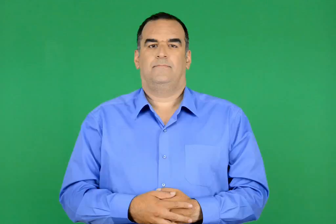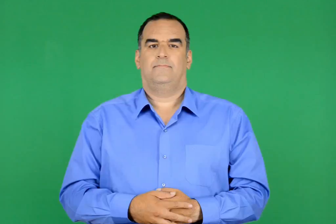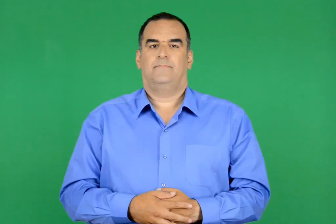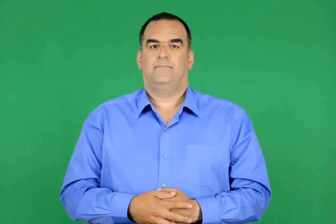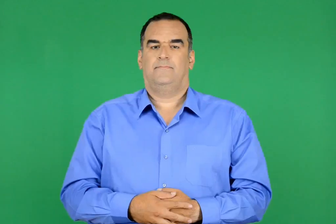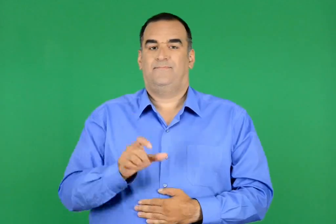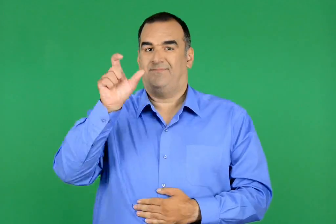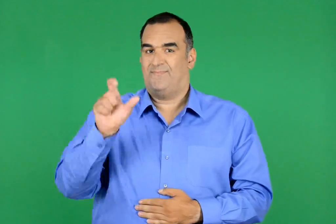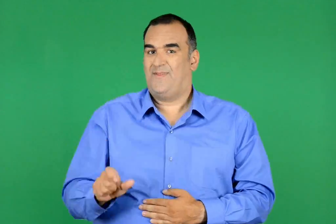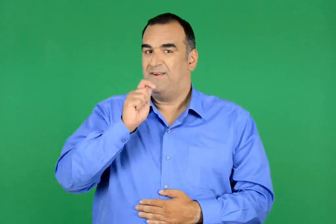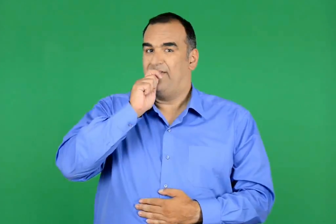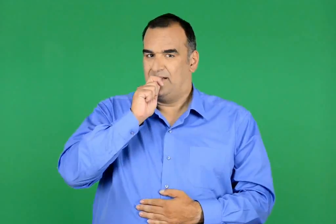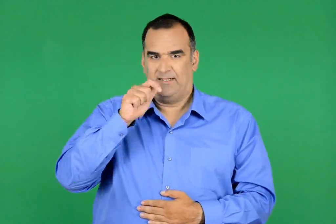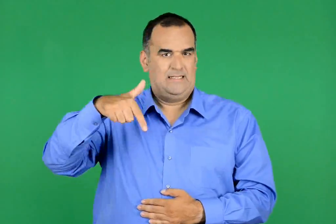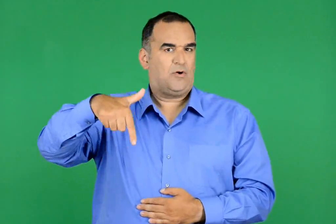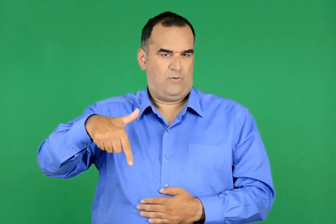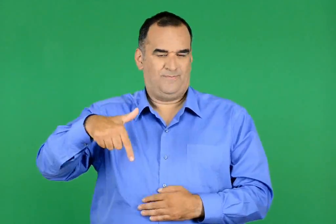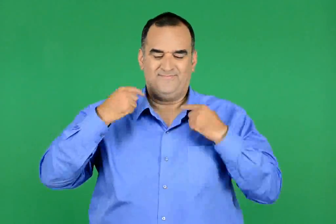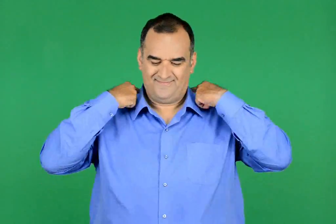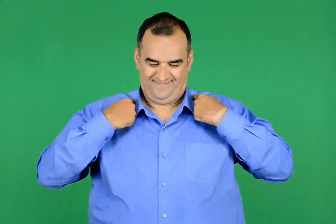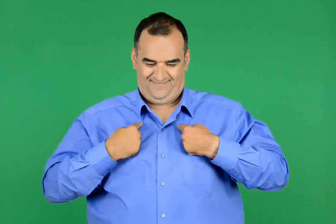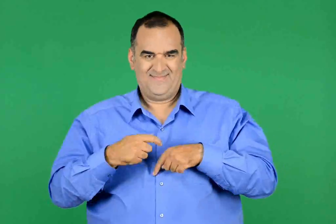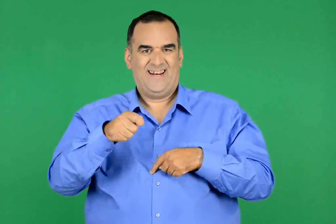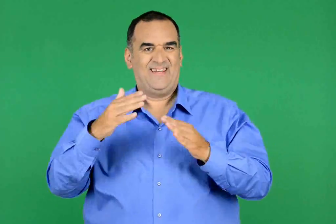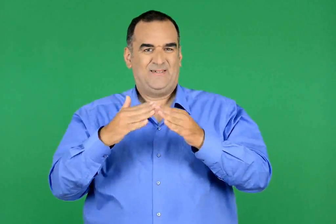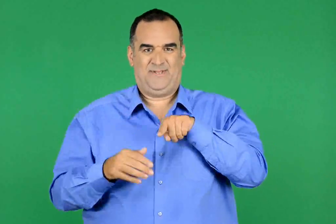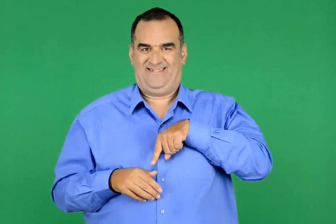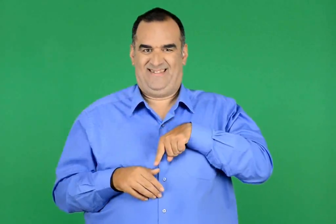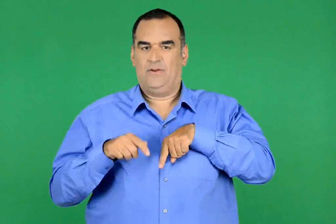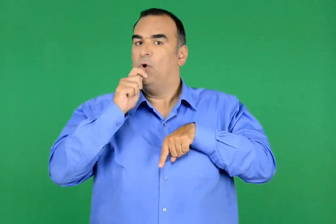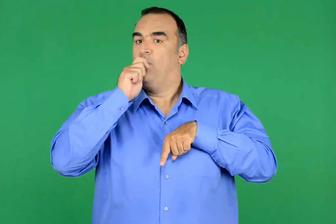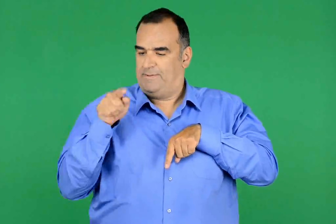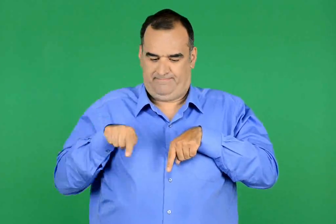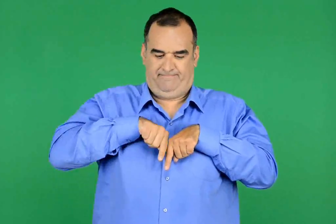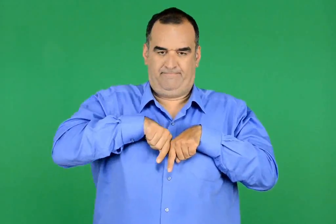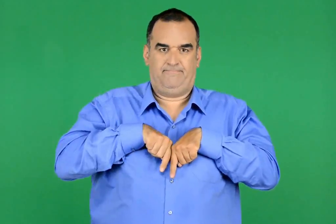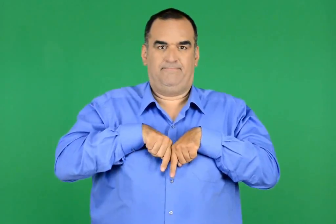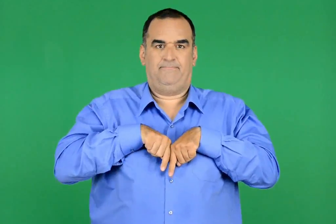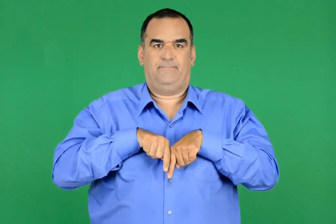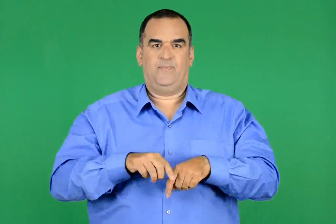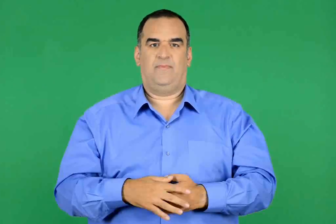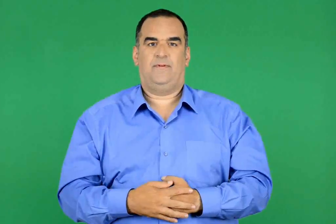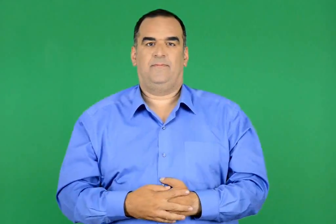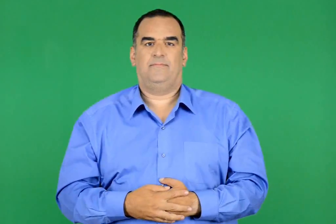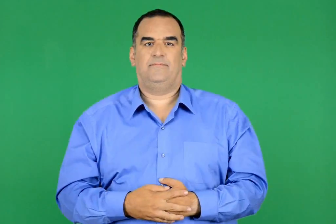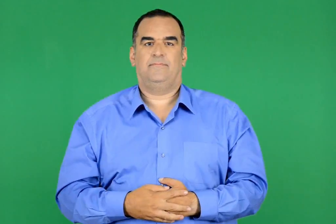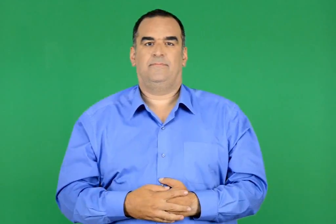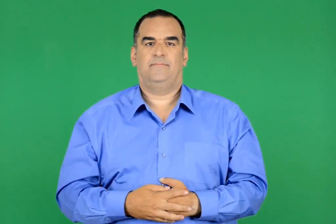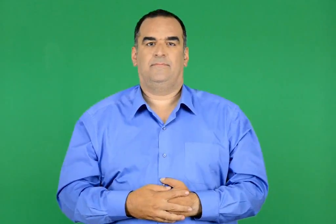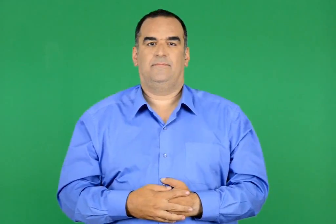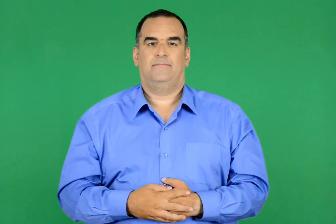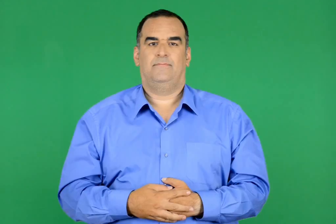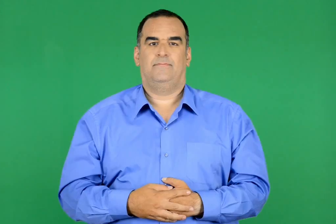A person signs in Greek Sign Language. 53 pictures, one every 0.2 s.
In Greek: ο διαιτητής γιωργαρέλος είχε πάντα κρεμασμένο στο λαιμό του το κλειδί του σπιτιού του. τώρα κρέμασε και τη σφυρίχτρα
